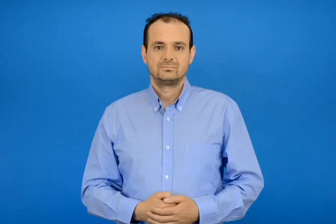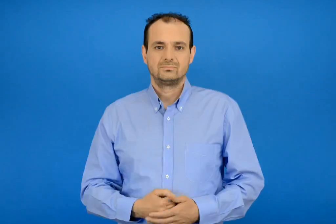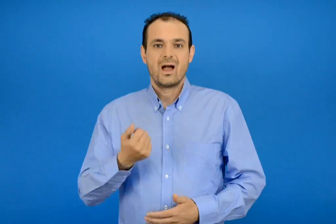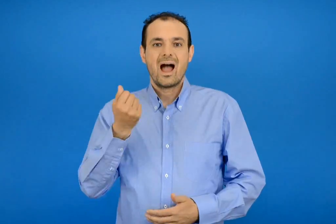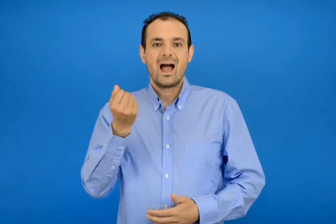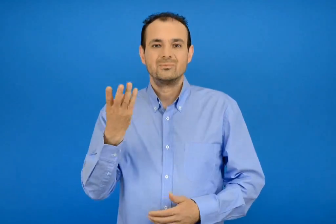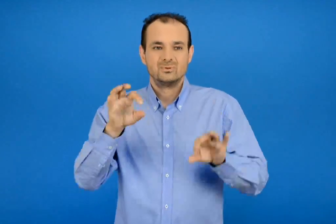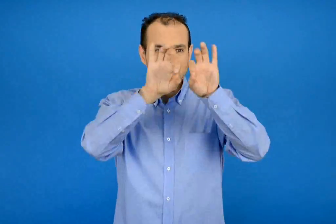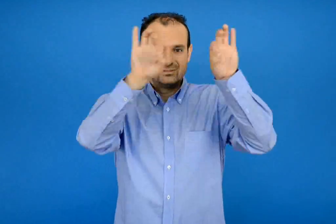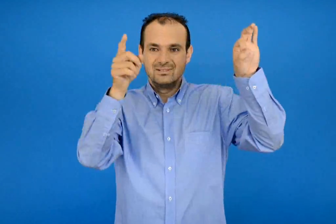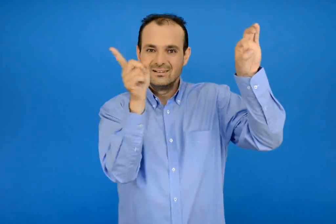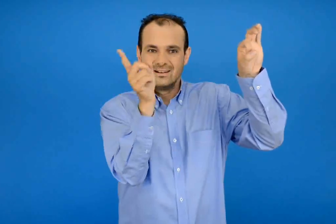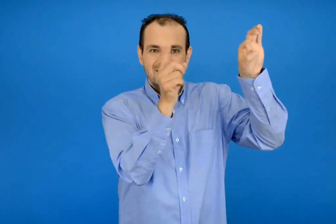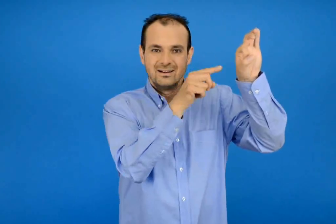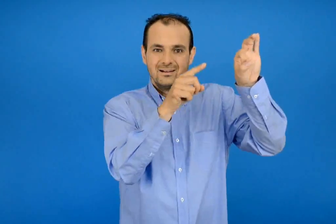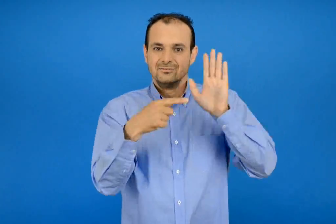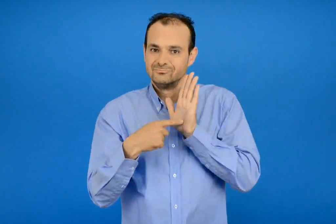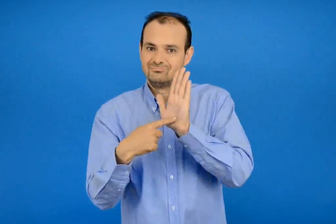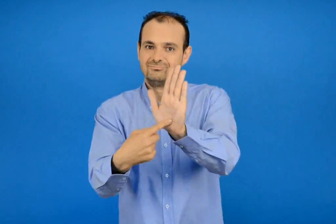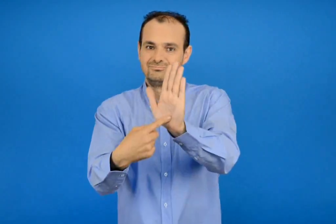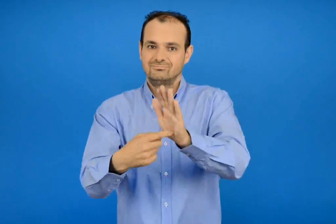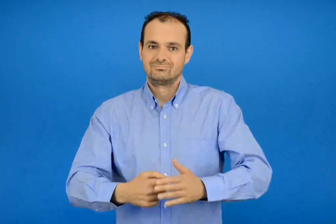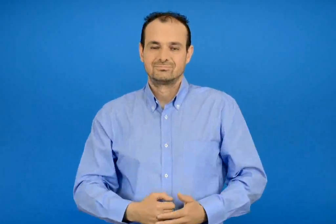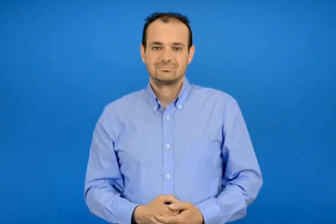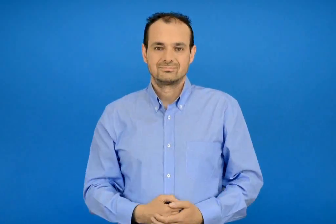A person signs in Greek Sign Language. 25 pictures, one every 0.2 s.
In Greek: σχηματίζω στο αριθμητήριο αριθμούς
